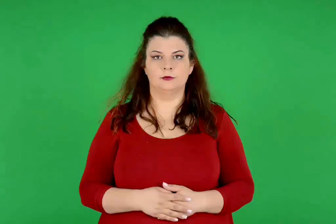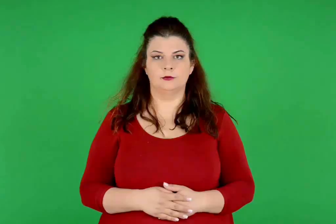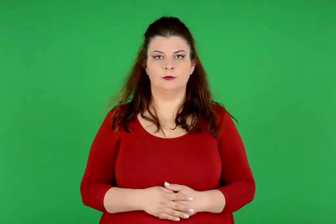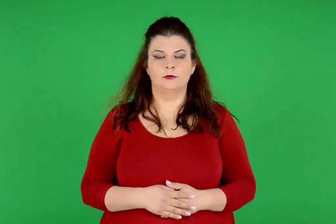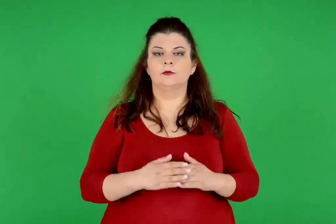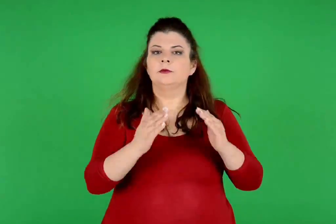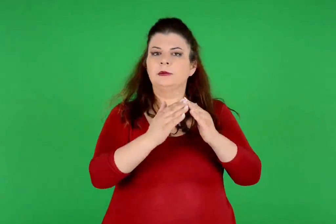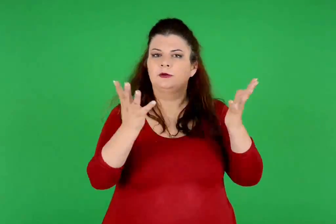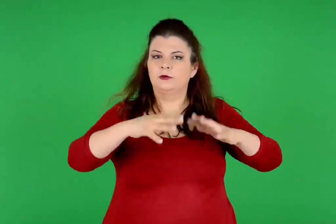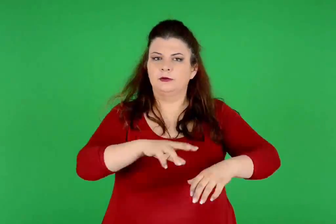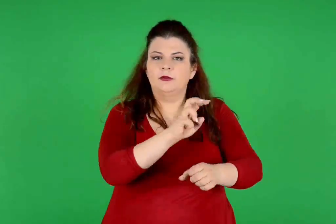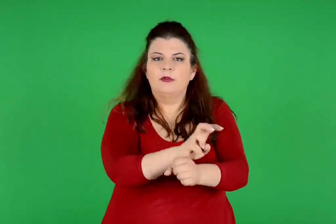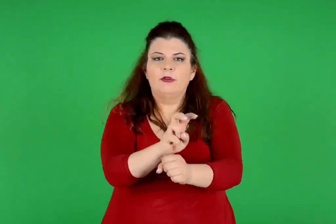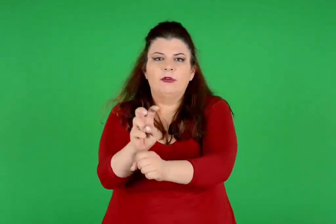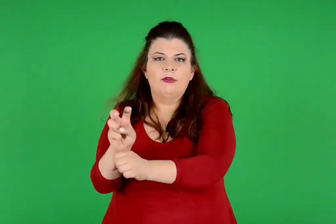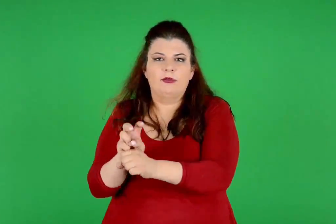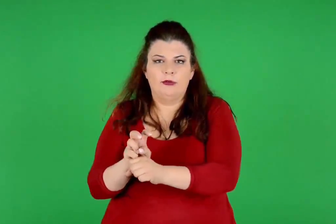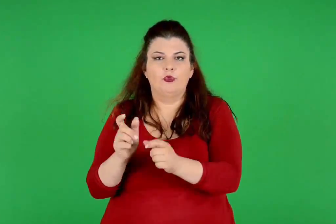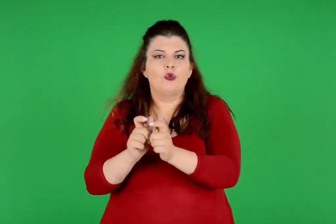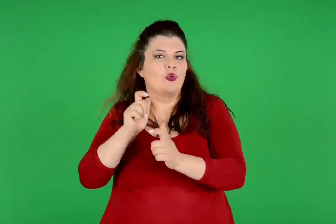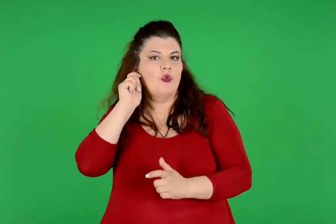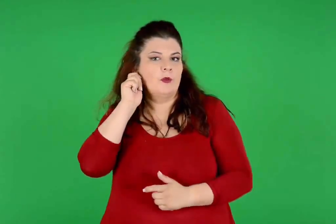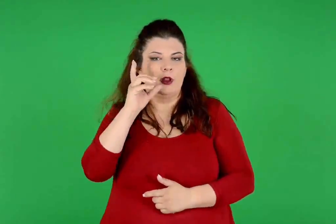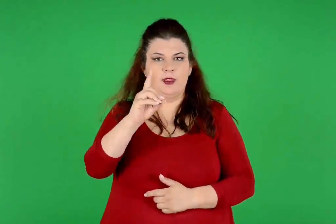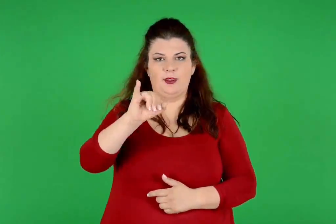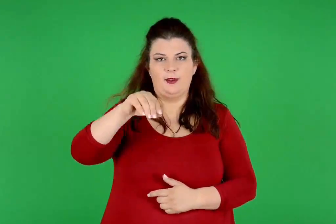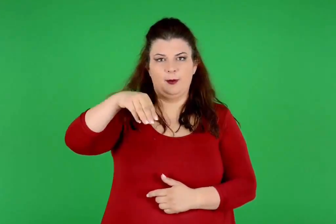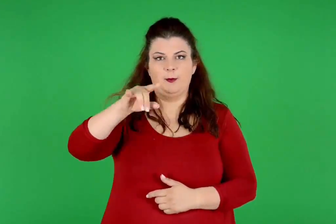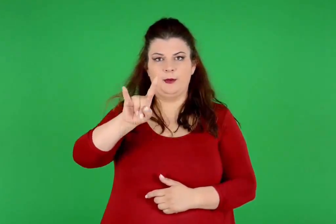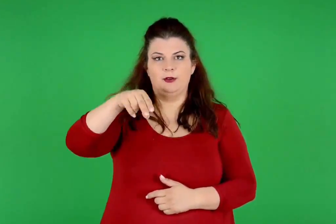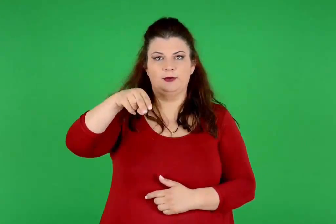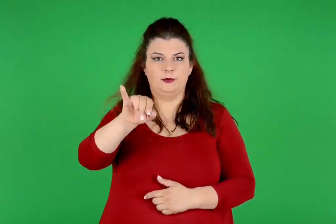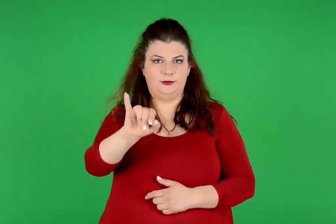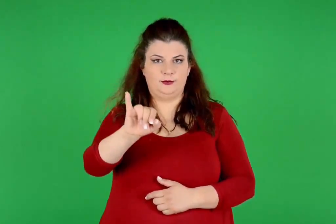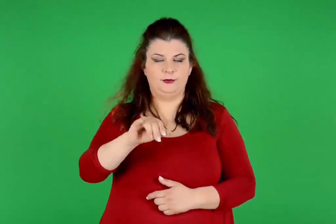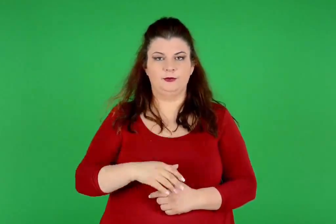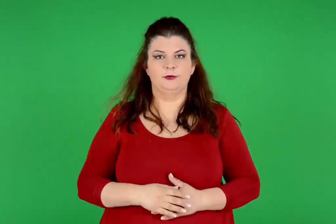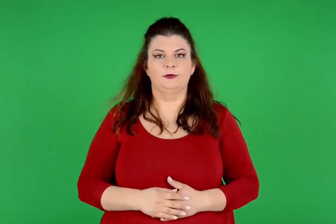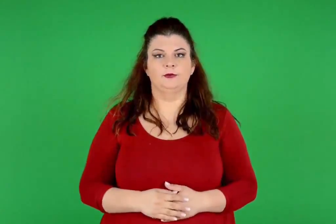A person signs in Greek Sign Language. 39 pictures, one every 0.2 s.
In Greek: τα ερείπια του διμηνίου
